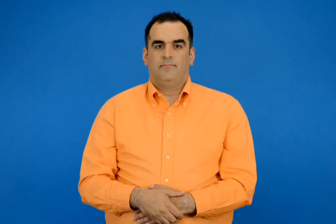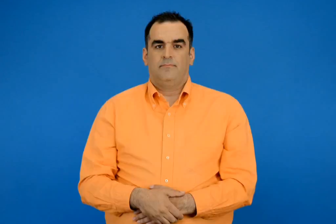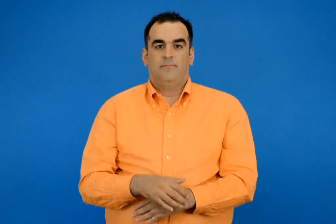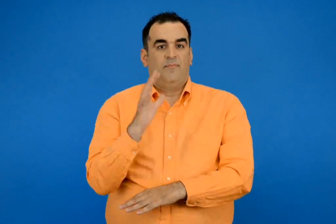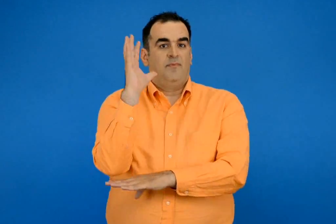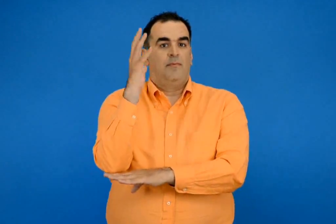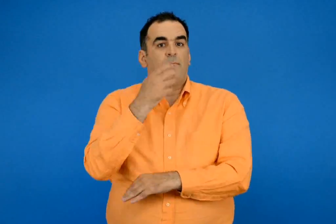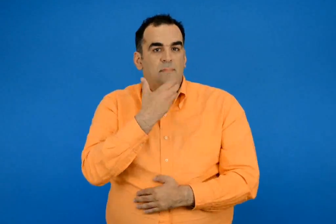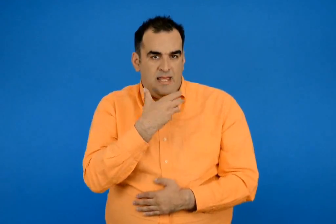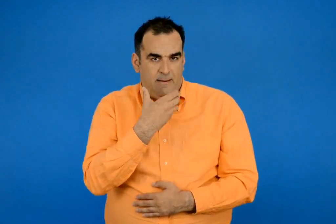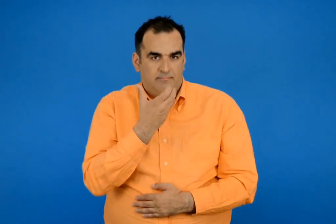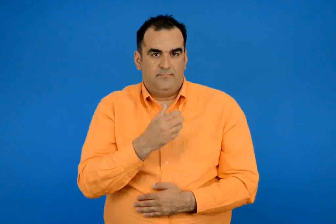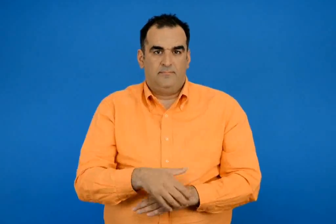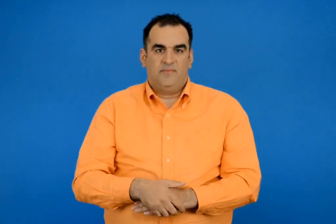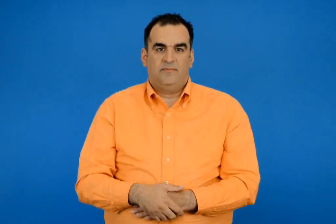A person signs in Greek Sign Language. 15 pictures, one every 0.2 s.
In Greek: μηλιά
